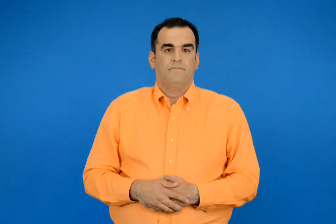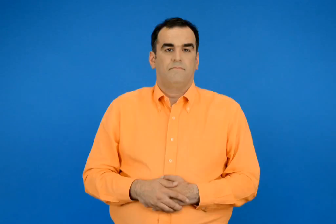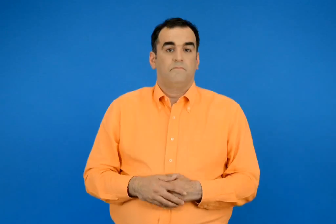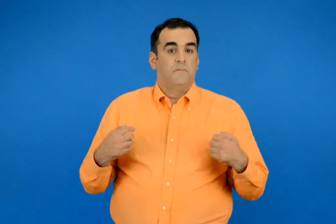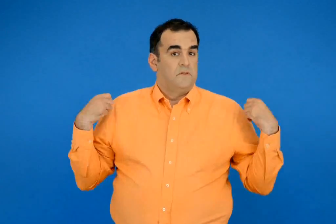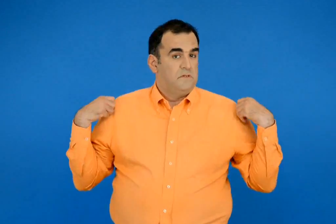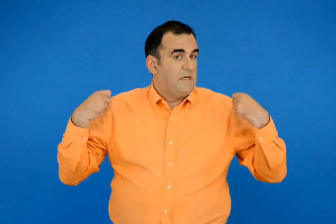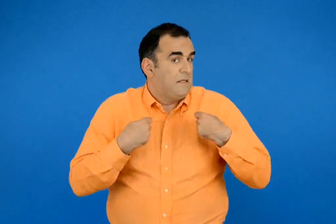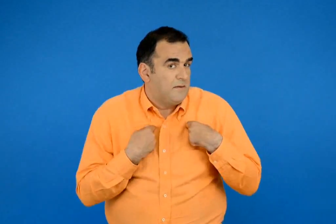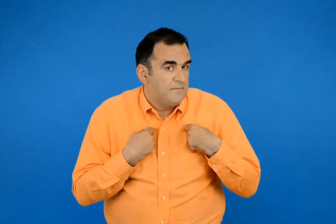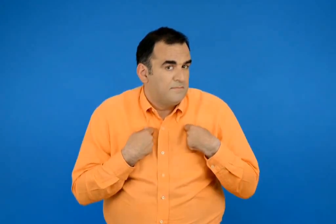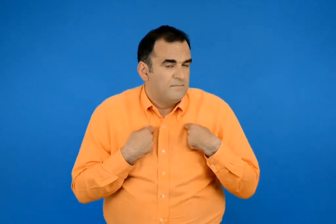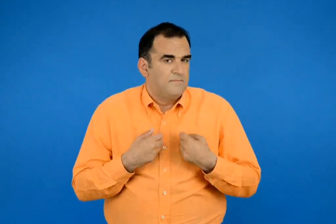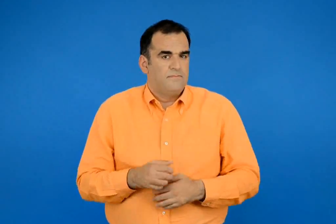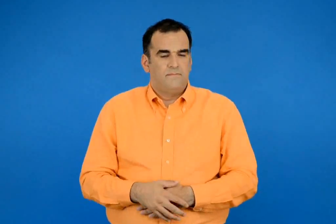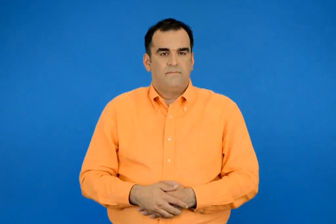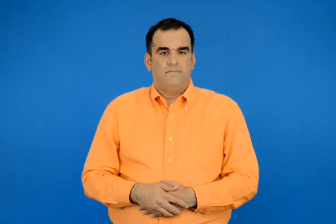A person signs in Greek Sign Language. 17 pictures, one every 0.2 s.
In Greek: από τη ζακέτα ;
